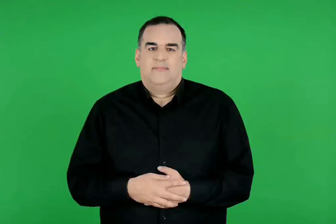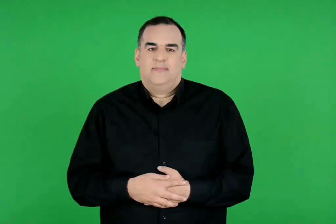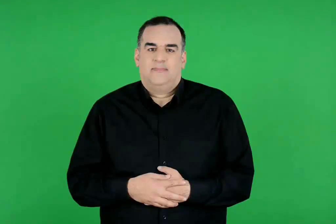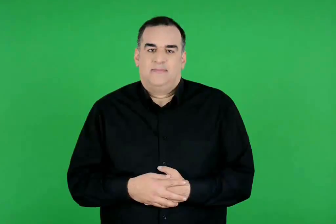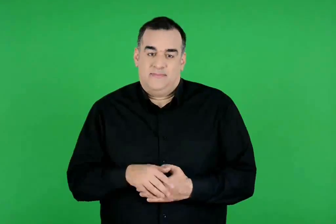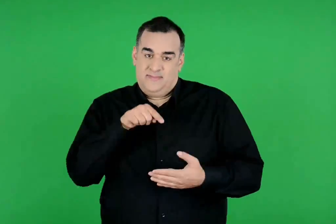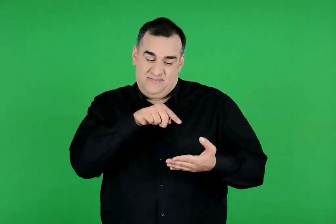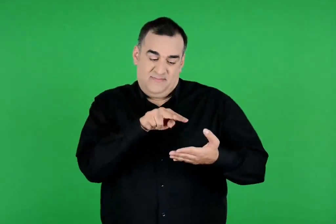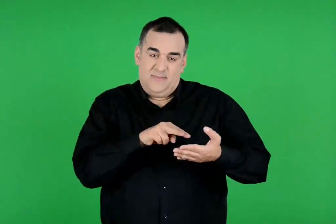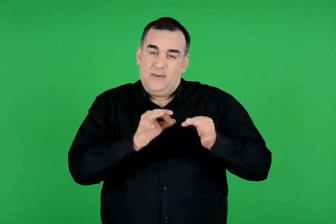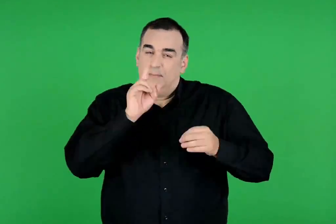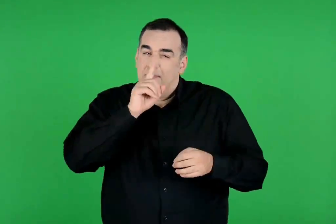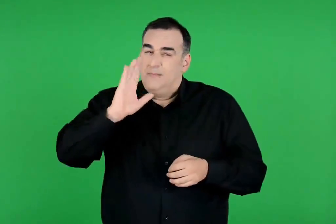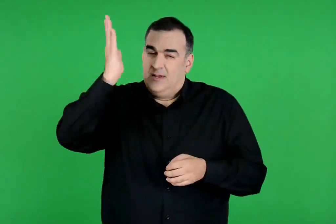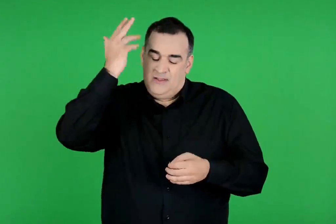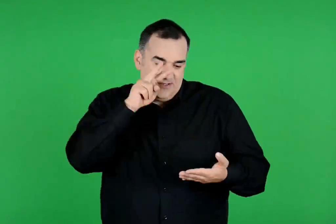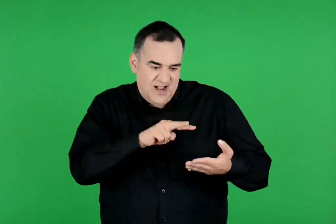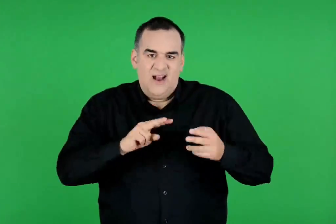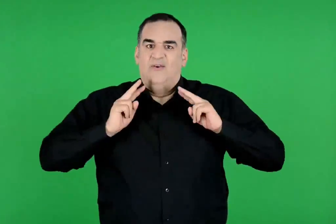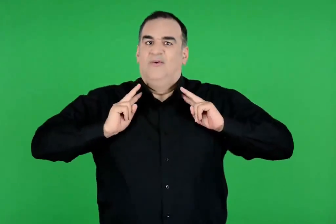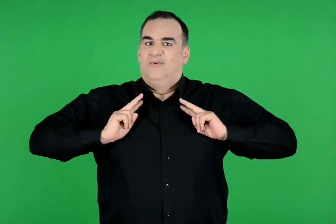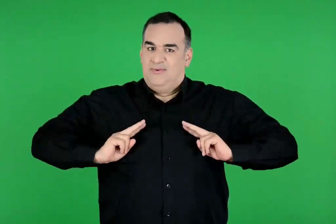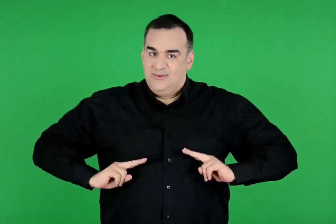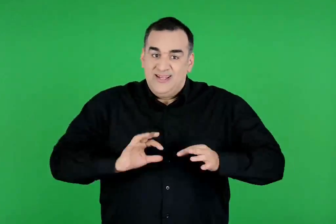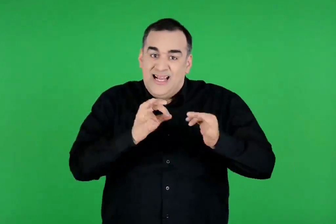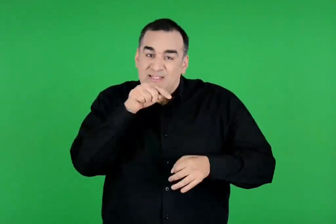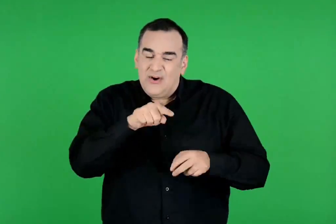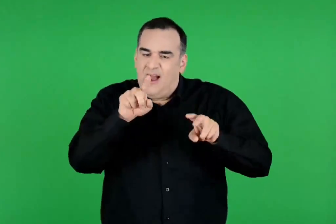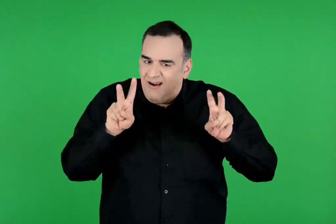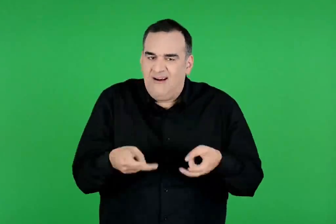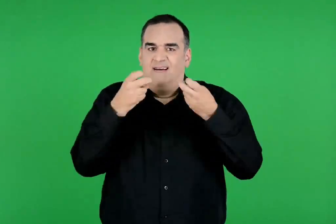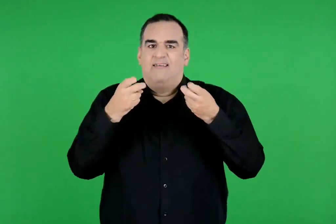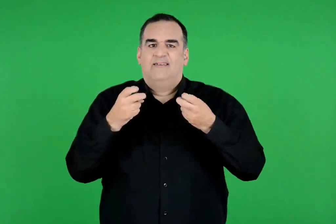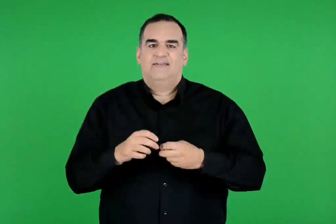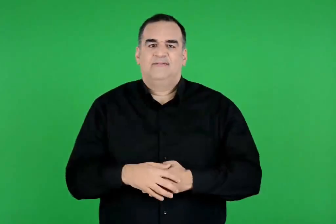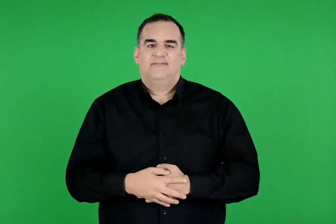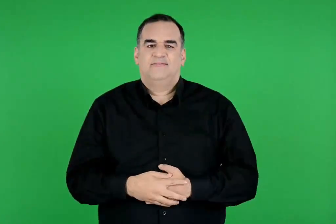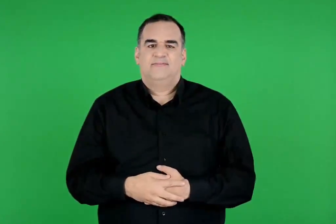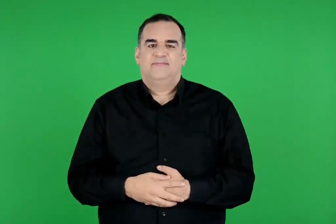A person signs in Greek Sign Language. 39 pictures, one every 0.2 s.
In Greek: δεν έχεις παρά να απολαύσεις τους μύθους και να ανακαλύψεις την ιστορία
